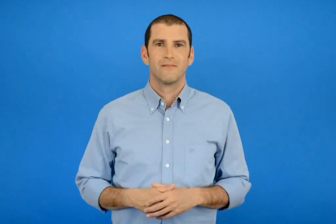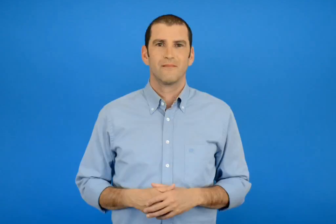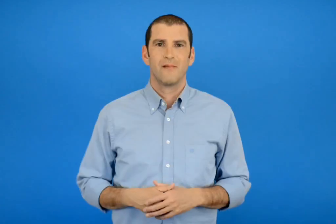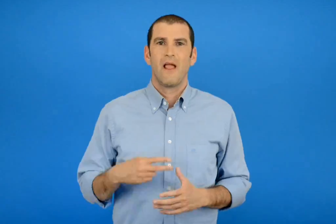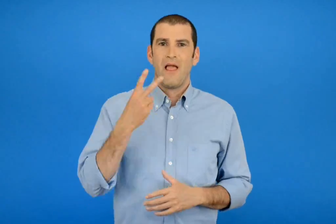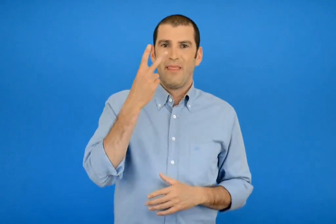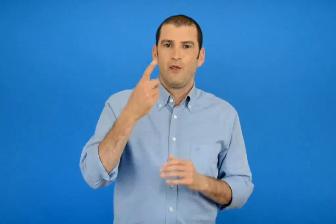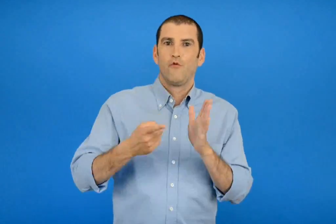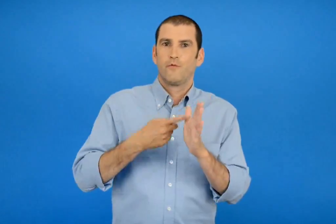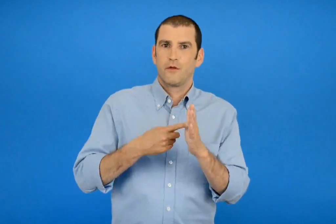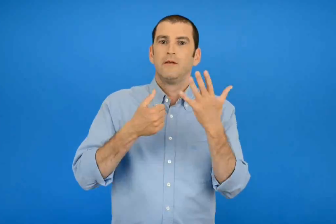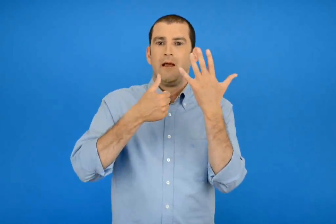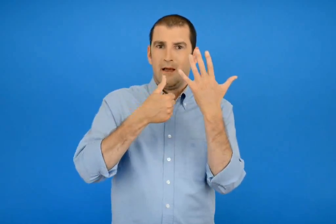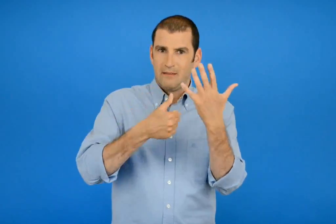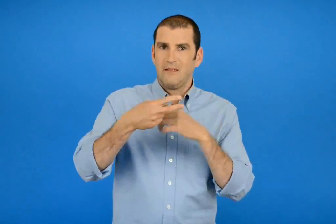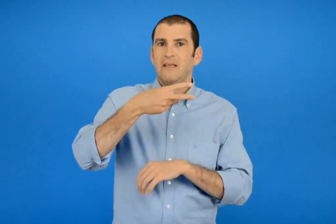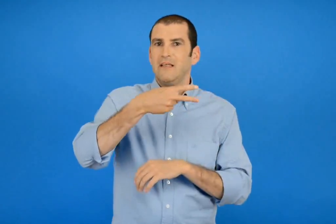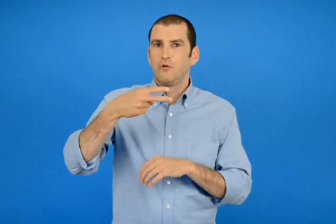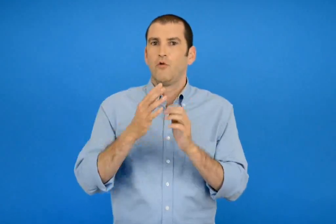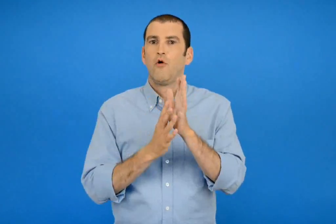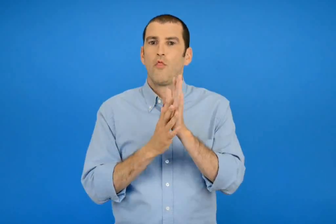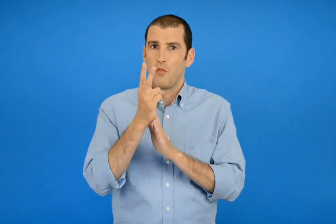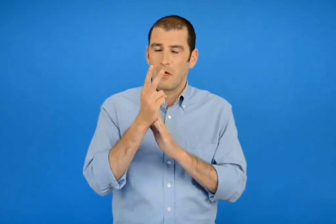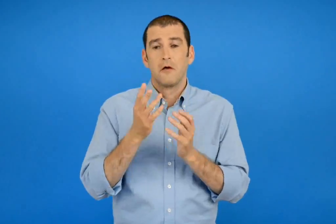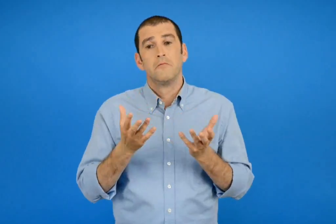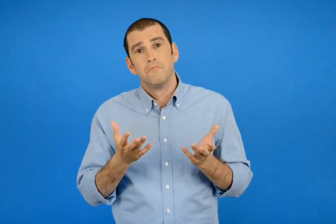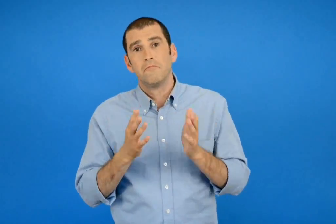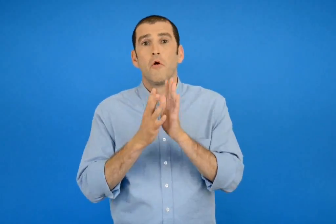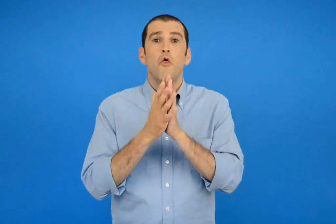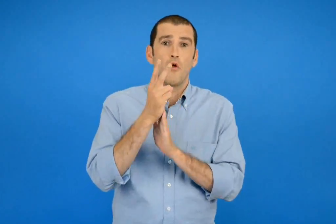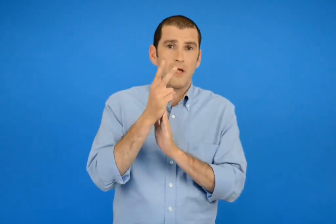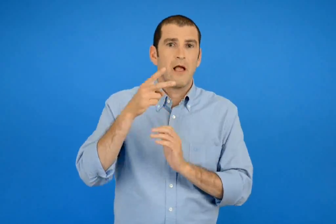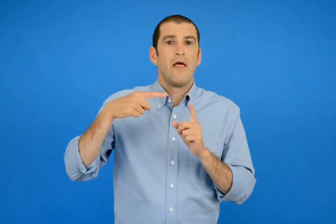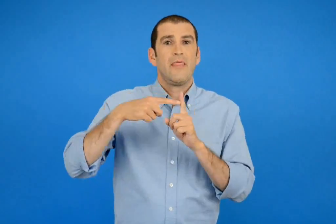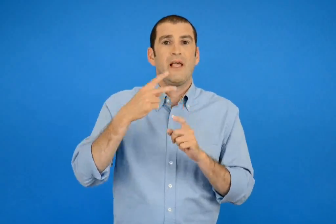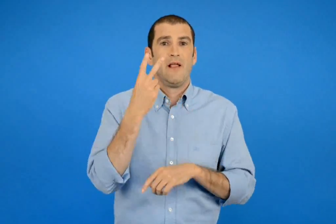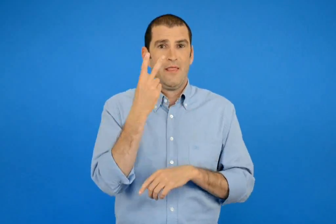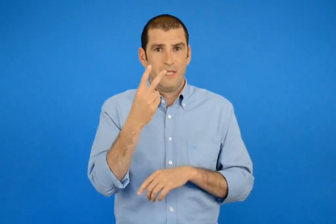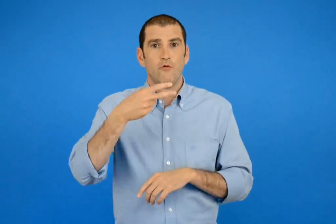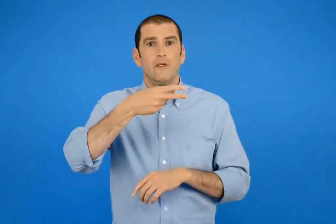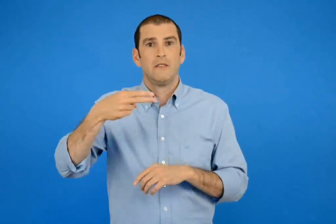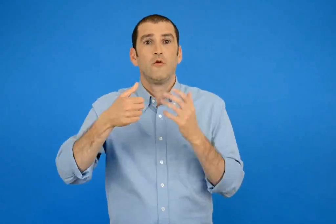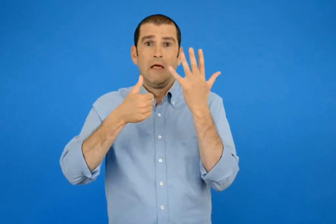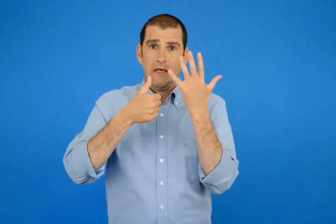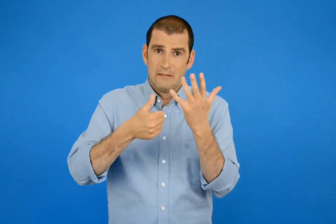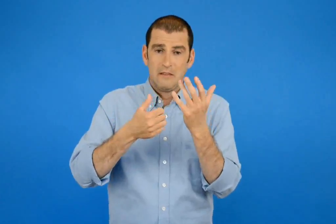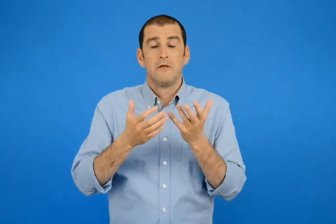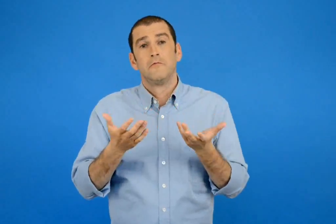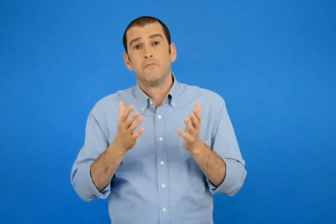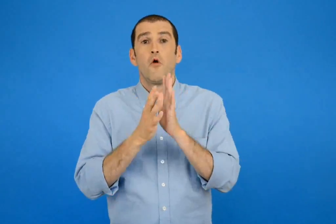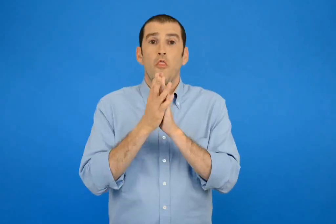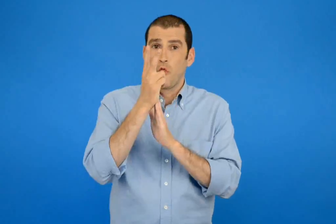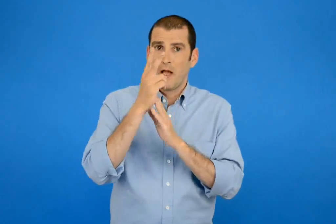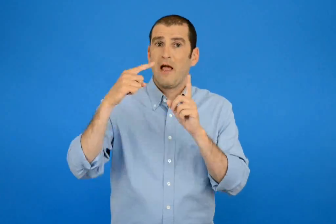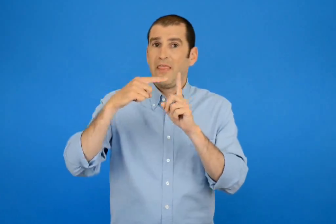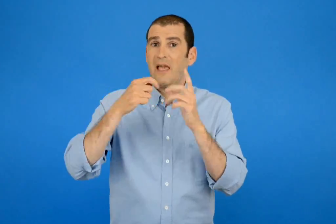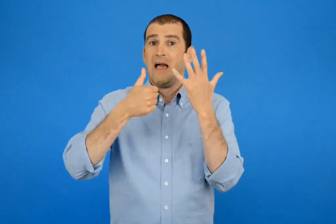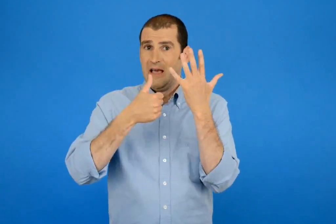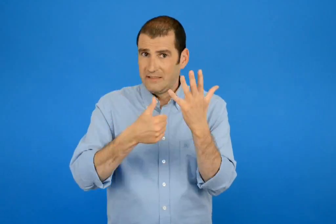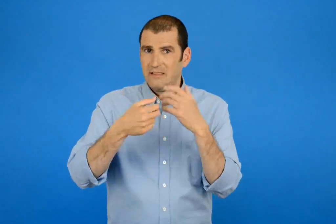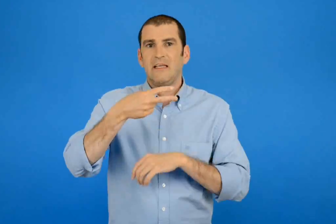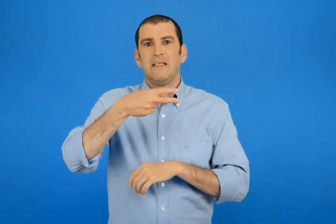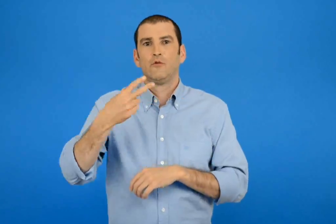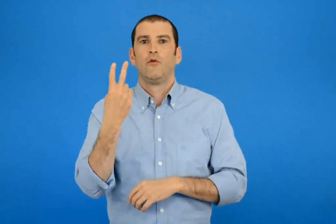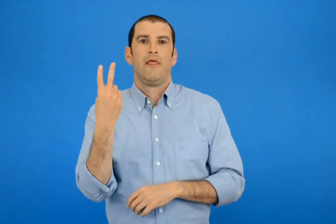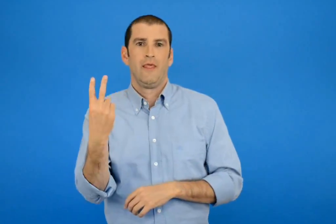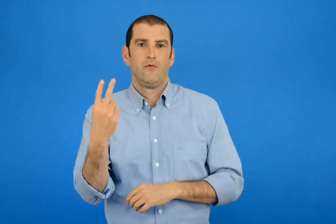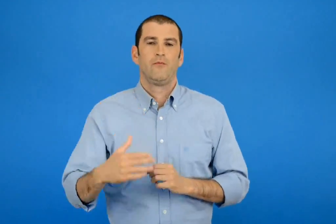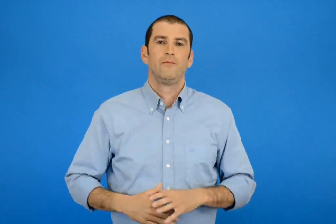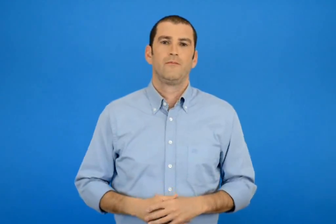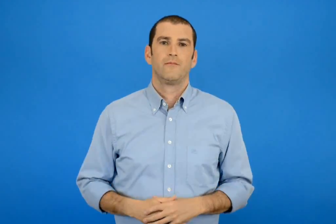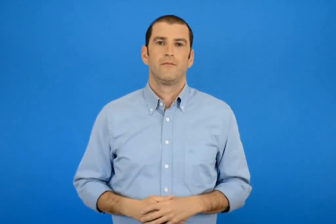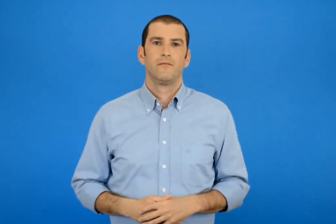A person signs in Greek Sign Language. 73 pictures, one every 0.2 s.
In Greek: 2χ6 = 12 η 12 2 = 6 η 12 6 = 2
